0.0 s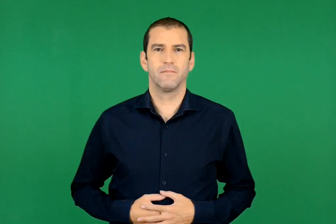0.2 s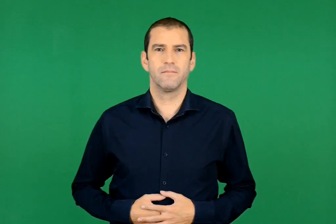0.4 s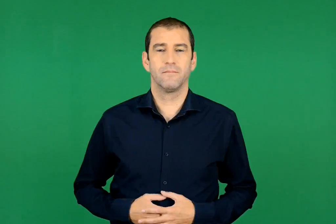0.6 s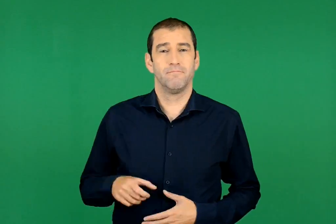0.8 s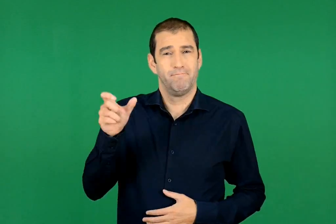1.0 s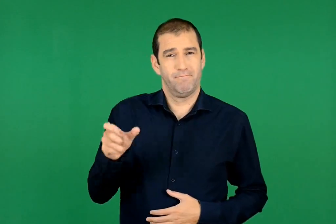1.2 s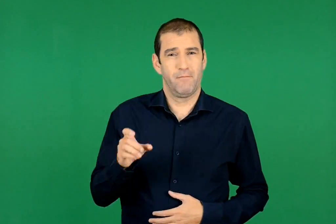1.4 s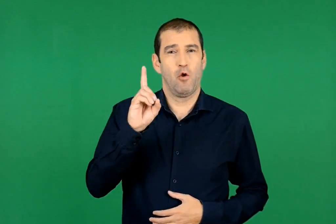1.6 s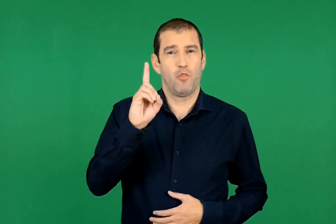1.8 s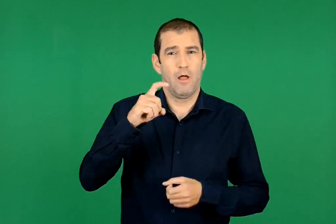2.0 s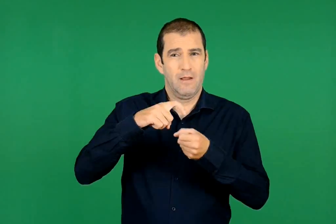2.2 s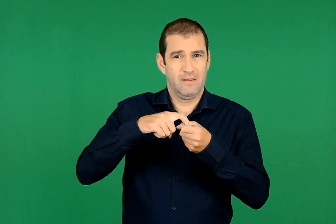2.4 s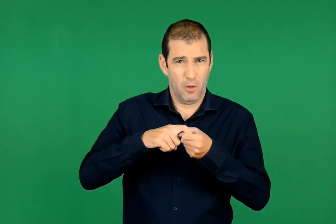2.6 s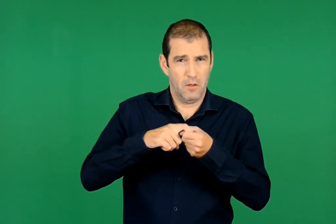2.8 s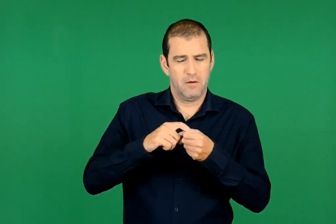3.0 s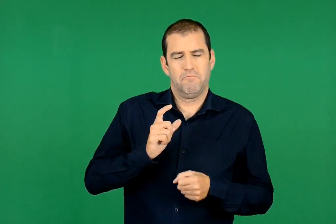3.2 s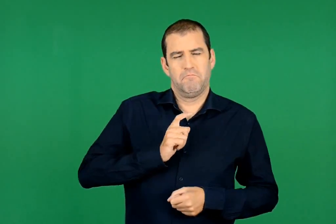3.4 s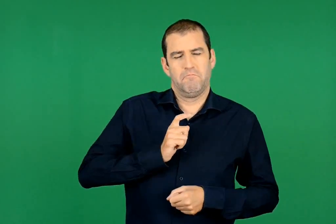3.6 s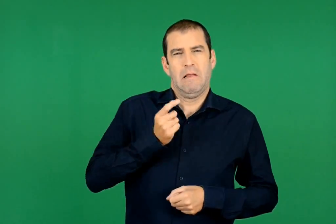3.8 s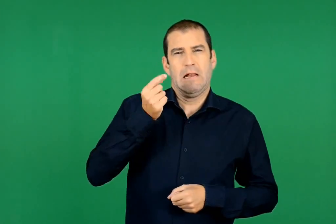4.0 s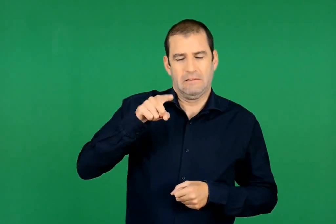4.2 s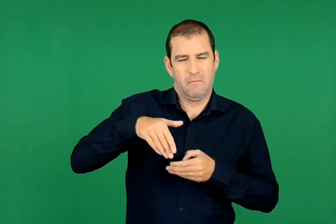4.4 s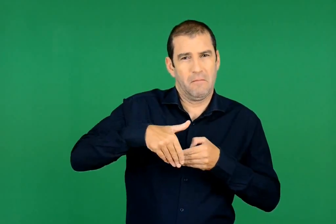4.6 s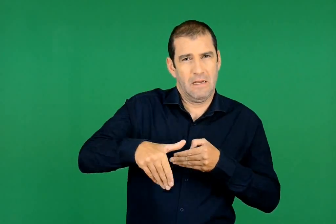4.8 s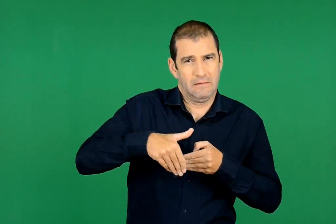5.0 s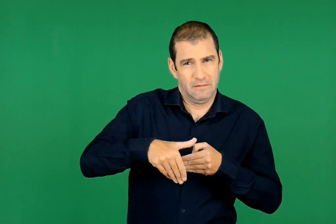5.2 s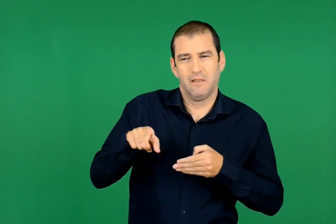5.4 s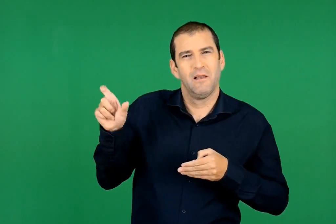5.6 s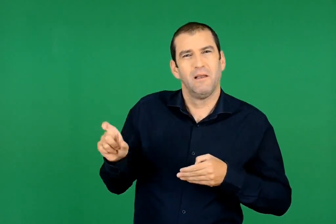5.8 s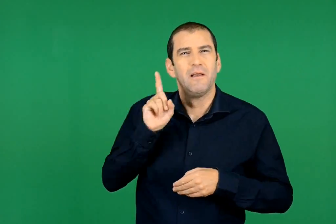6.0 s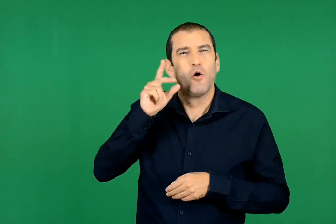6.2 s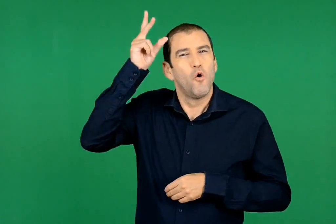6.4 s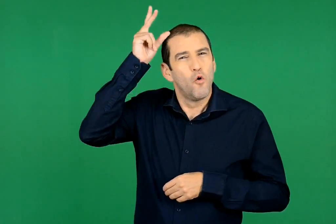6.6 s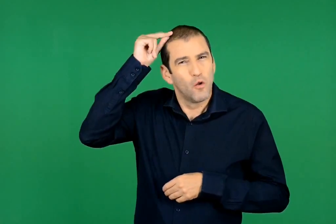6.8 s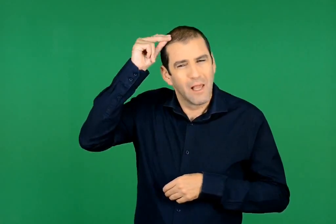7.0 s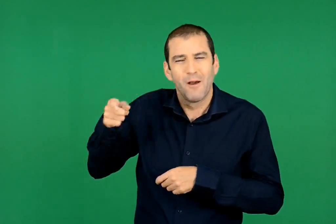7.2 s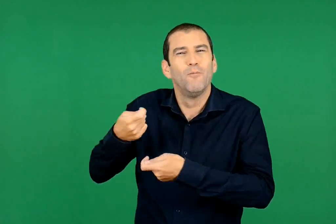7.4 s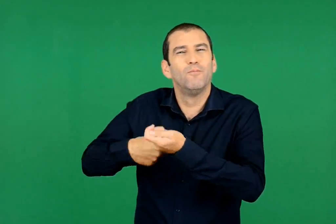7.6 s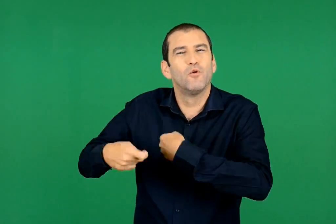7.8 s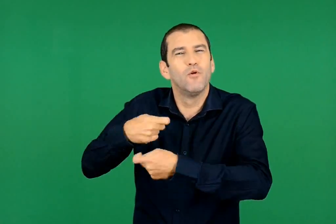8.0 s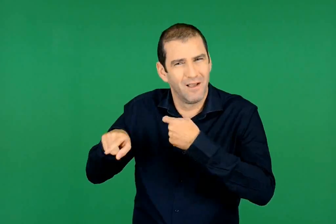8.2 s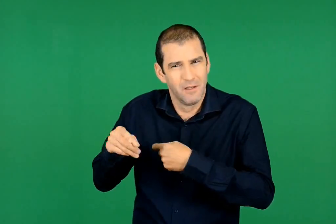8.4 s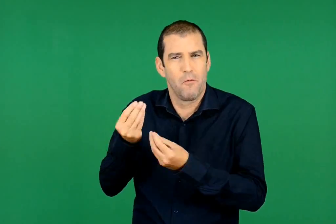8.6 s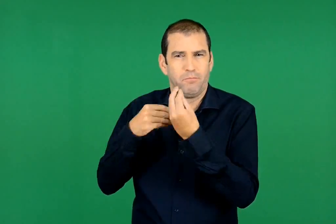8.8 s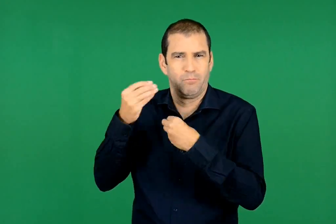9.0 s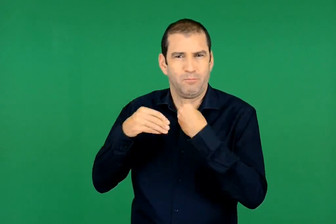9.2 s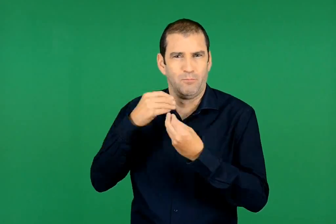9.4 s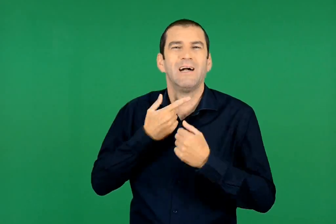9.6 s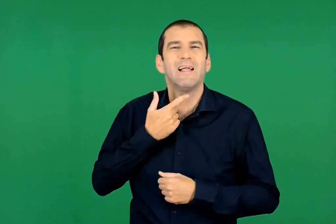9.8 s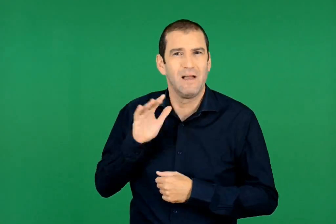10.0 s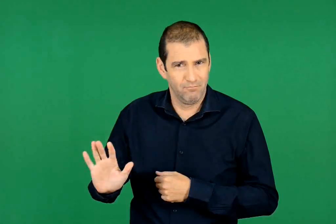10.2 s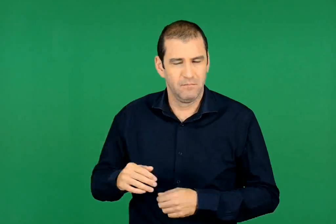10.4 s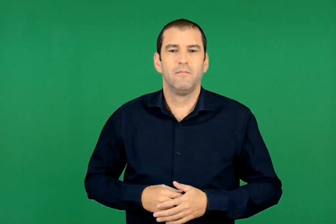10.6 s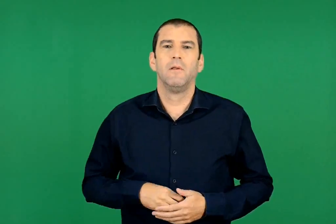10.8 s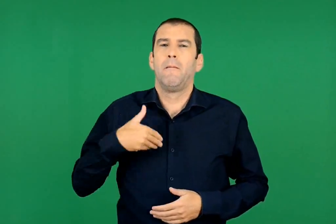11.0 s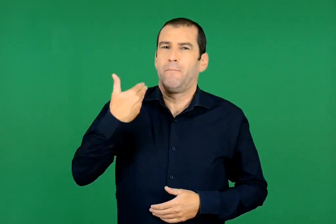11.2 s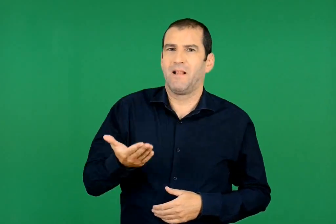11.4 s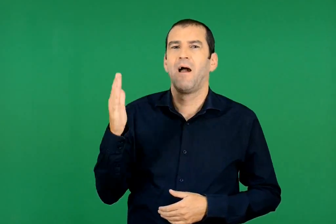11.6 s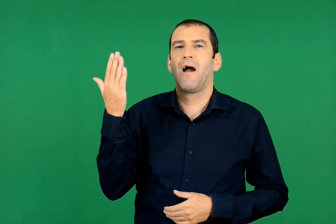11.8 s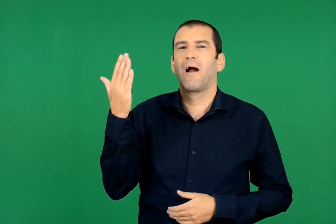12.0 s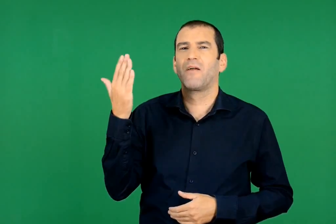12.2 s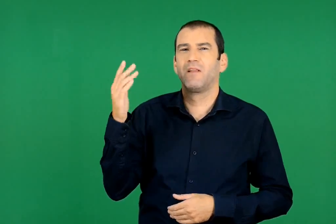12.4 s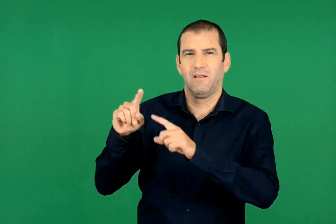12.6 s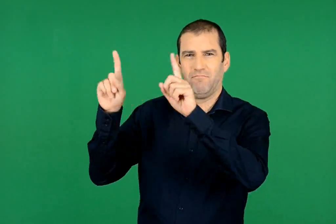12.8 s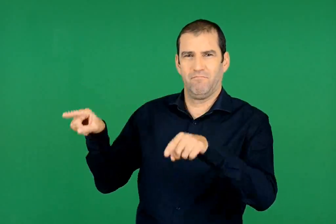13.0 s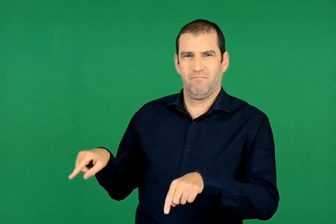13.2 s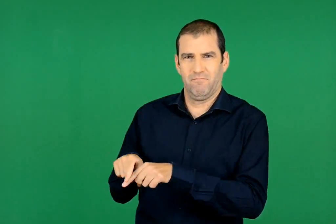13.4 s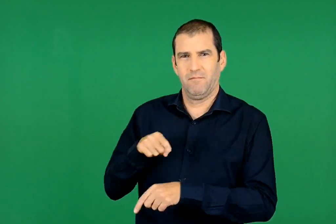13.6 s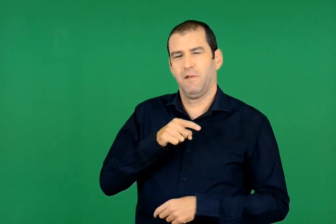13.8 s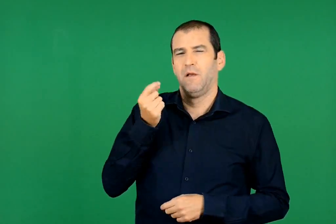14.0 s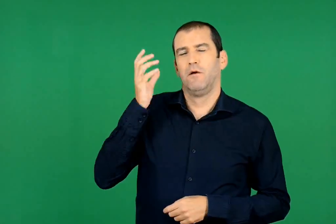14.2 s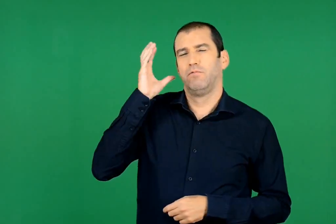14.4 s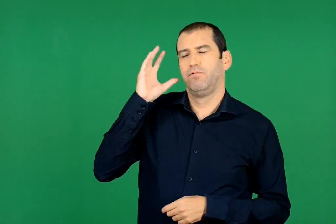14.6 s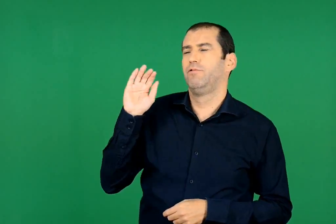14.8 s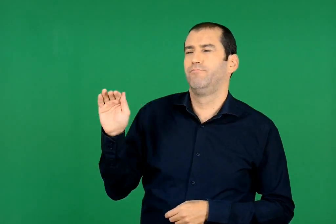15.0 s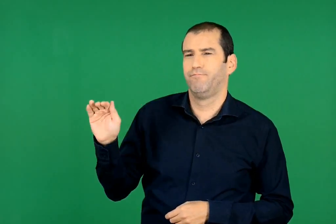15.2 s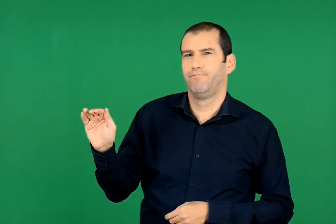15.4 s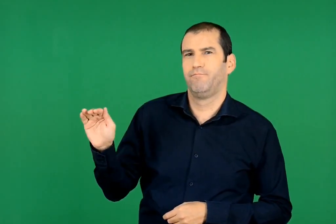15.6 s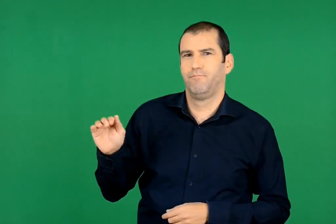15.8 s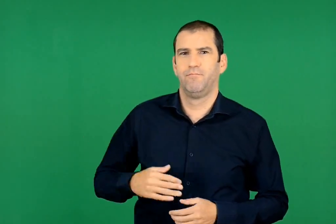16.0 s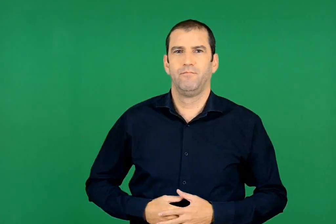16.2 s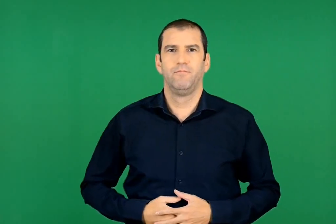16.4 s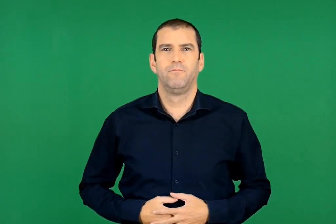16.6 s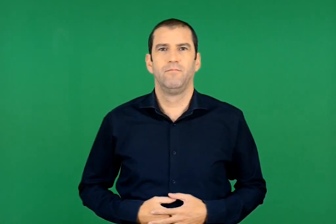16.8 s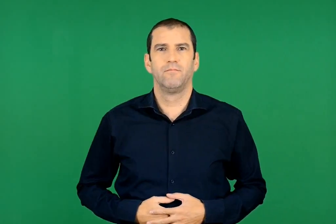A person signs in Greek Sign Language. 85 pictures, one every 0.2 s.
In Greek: η δόνα τερηδόνα περίμενε μερικές μέρες , για να δώσει τον καιρό στη λουκία να φάει τα ψώνια της , και ρώτησε νωχελικά τον καθρέφτη
